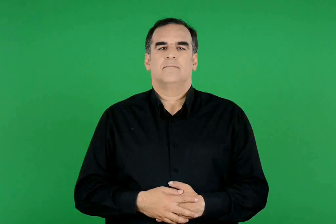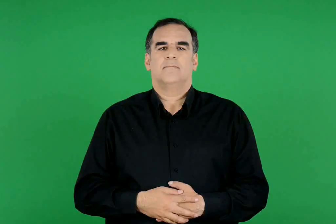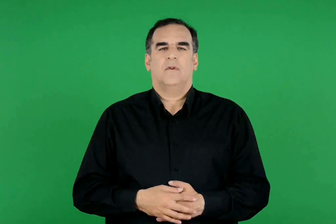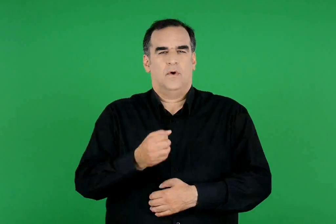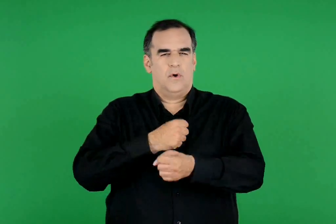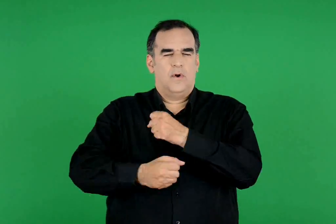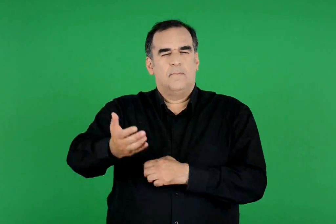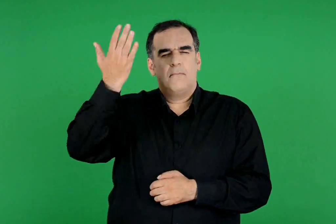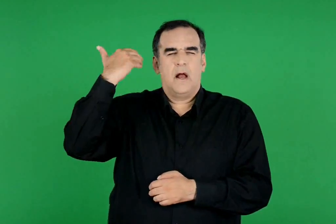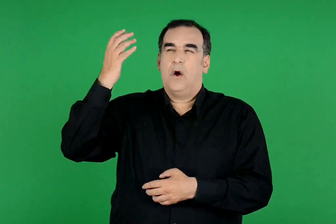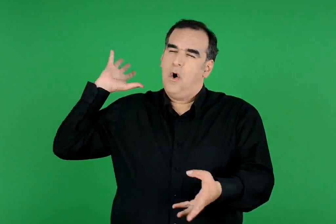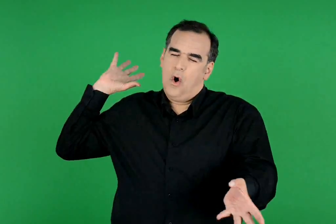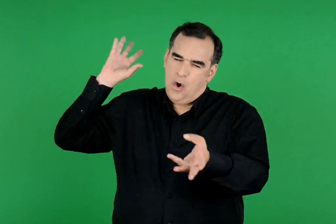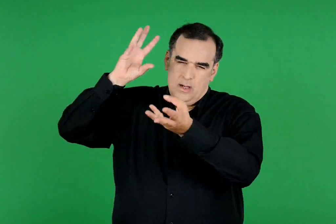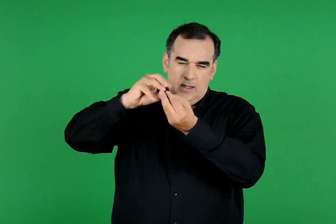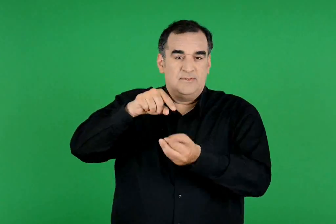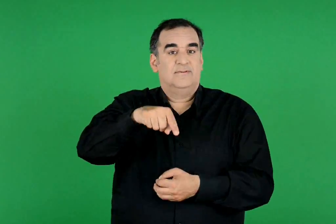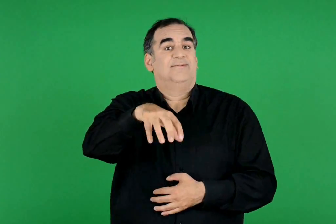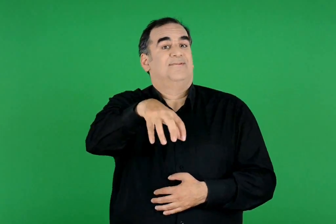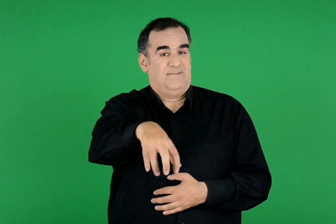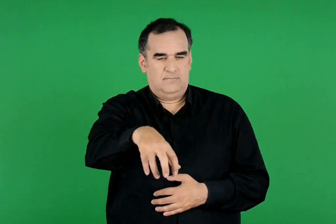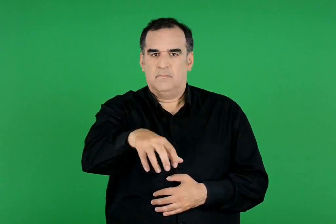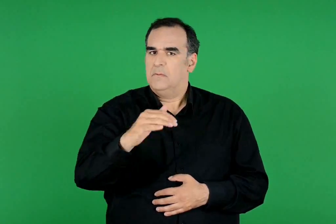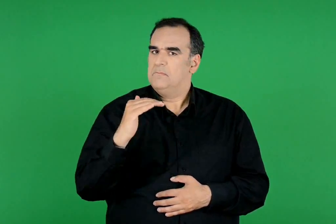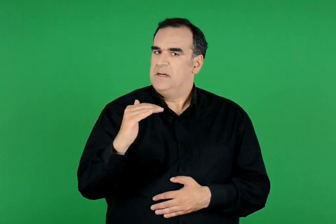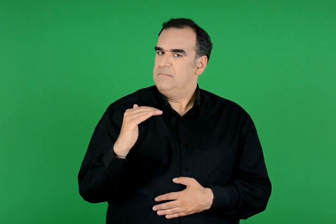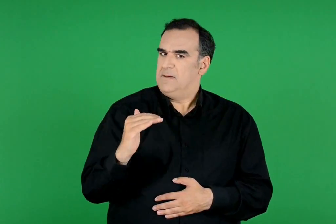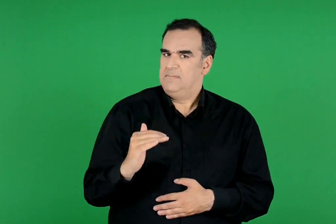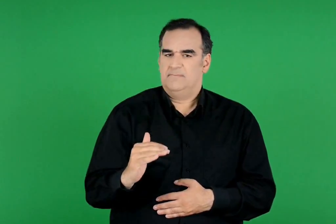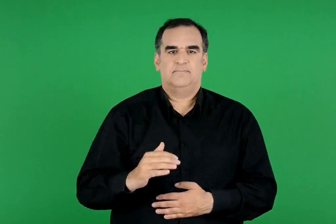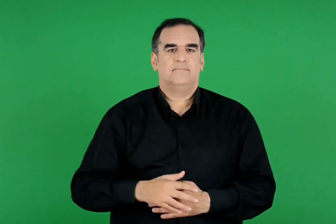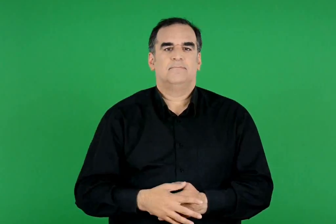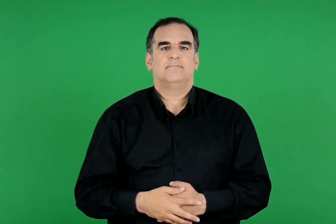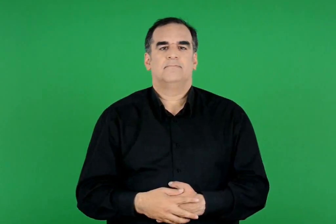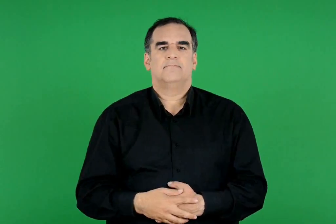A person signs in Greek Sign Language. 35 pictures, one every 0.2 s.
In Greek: τα παλιά χρόνια σε έναν τόπο:
